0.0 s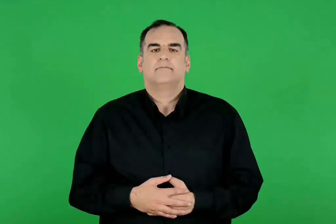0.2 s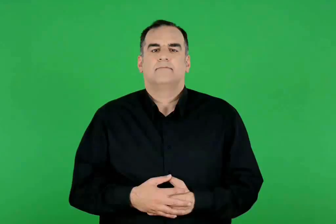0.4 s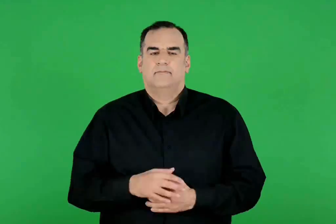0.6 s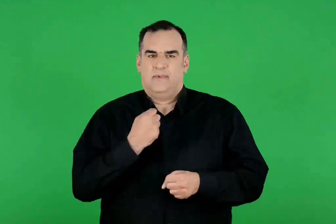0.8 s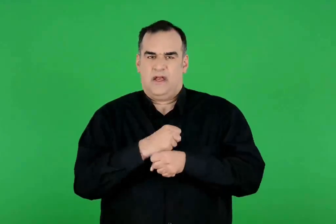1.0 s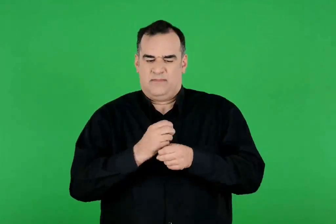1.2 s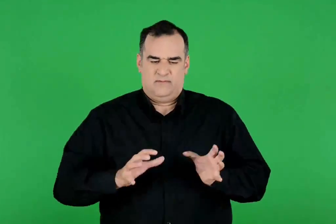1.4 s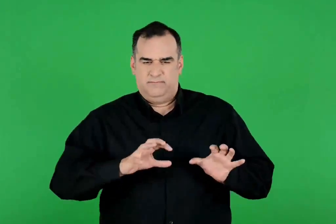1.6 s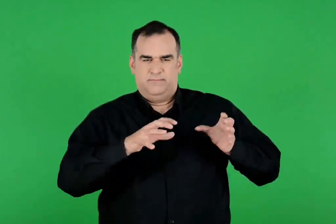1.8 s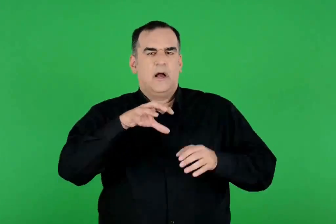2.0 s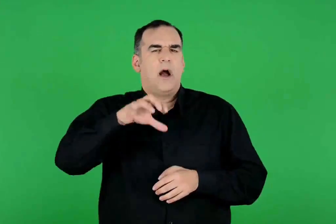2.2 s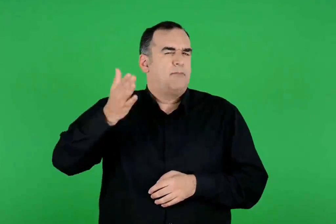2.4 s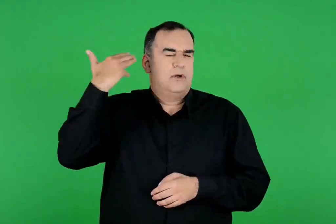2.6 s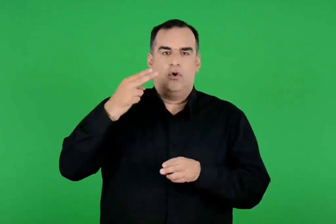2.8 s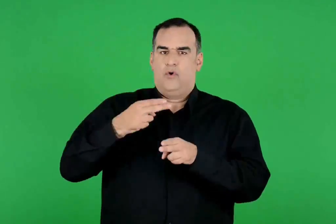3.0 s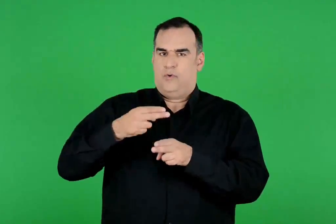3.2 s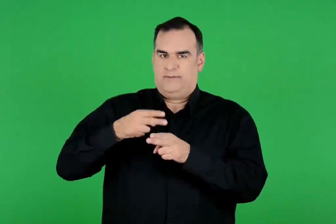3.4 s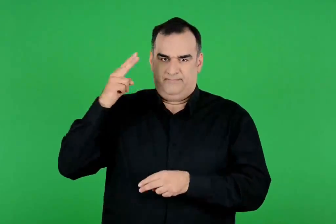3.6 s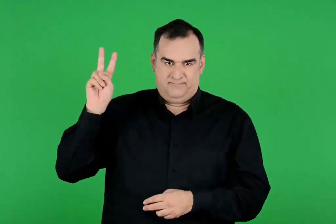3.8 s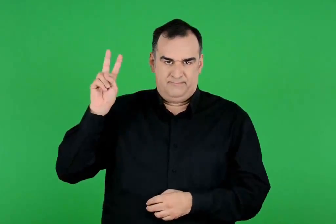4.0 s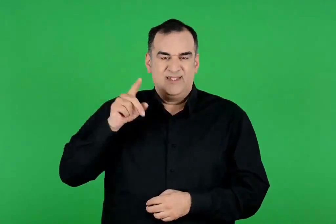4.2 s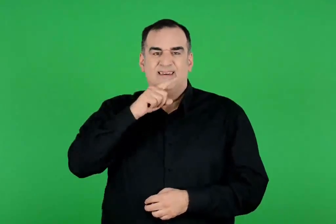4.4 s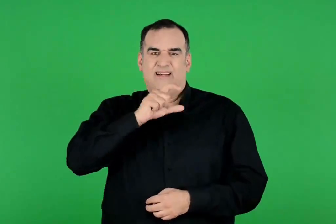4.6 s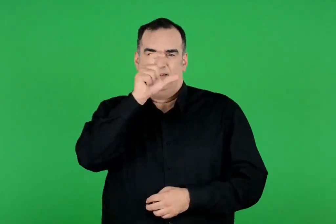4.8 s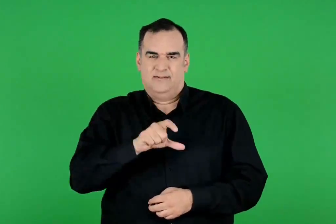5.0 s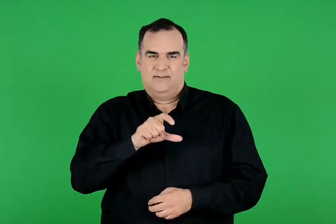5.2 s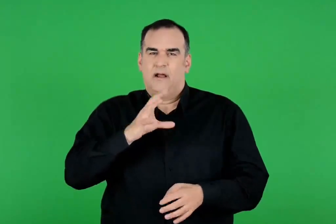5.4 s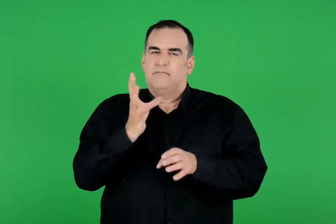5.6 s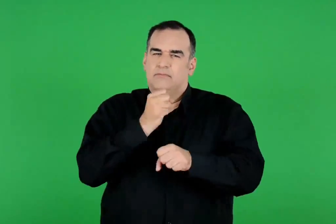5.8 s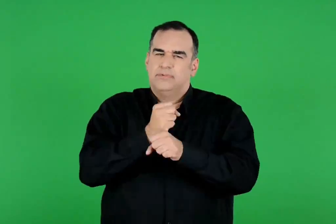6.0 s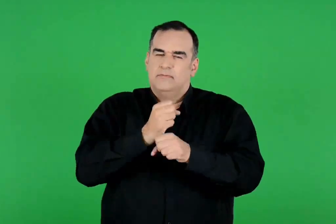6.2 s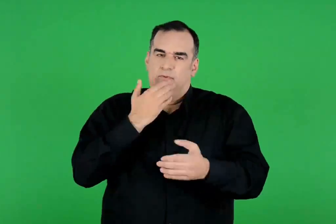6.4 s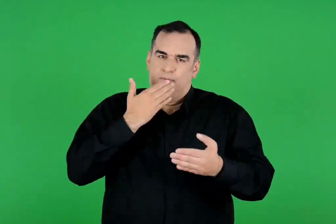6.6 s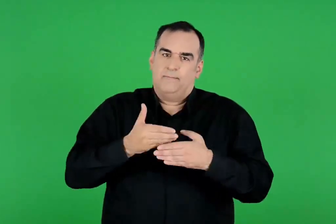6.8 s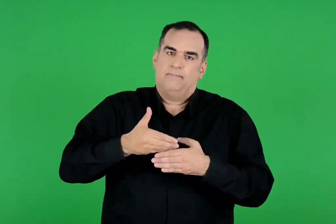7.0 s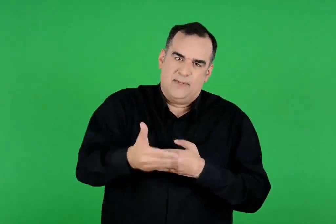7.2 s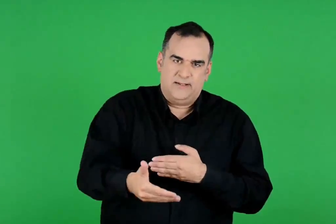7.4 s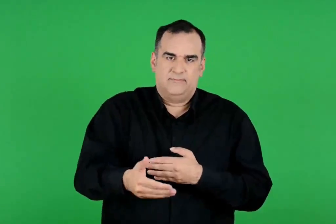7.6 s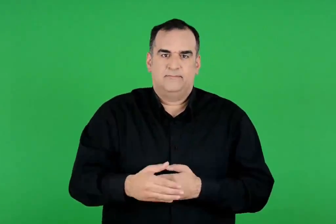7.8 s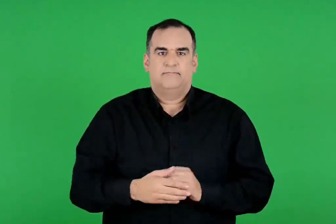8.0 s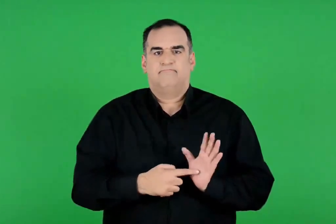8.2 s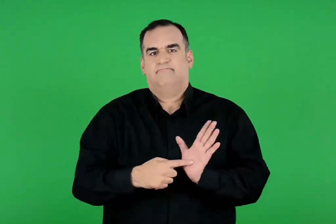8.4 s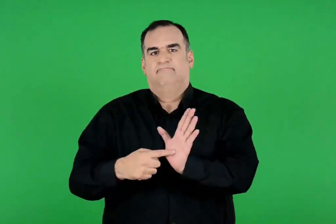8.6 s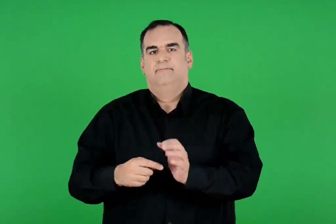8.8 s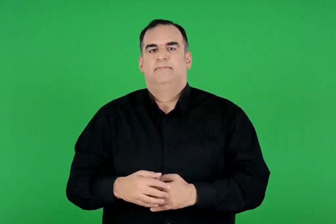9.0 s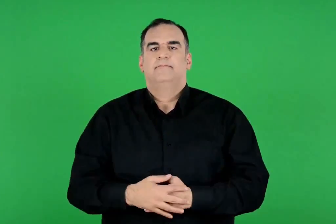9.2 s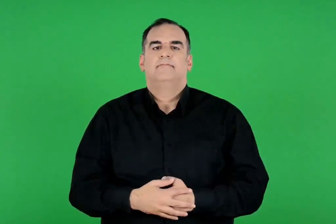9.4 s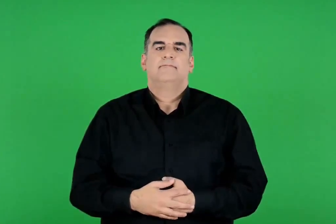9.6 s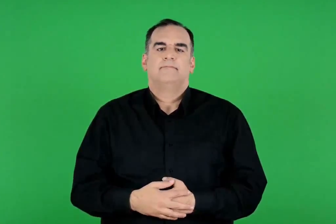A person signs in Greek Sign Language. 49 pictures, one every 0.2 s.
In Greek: ο ηρακλής μετά το τέλος των άθλων του. άγαλμα ρωμαϊκής εποχής
